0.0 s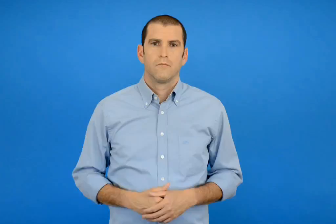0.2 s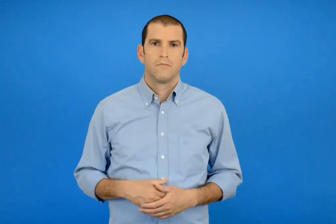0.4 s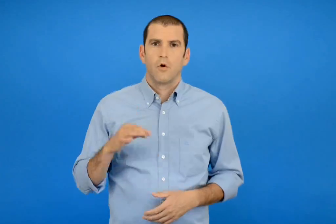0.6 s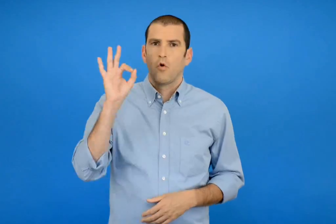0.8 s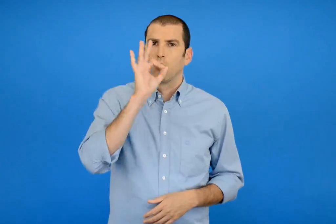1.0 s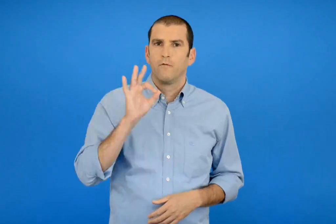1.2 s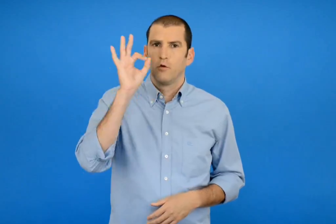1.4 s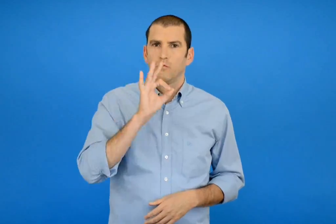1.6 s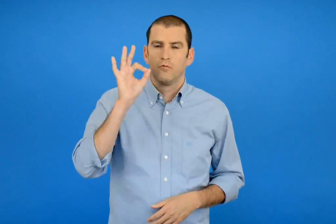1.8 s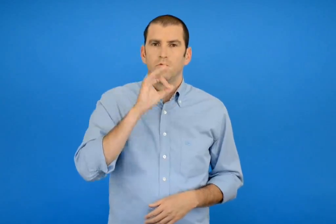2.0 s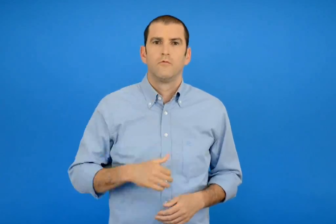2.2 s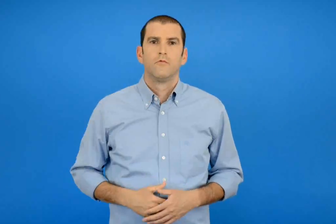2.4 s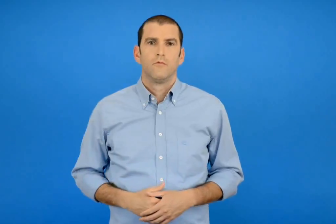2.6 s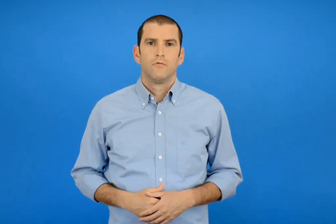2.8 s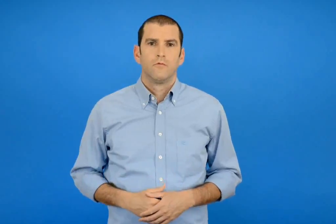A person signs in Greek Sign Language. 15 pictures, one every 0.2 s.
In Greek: οκτώβριος
